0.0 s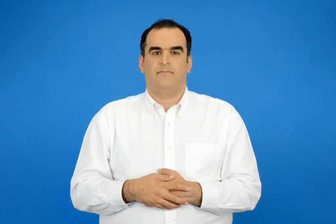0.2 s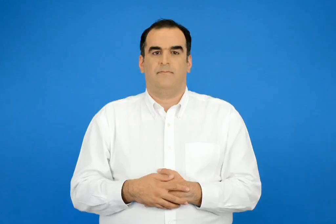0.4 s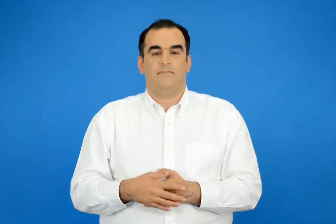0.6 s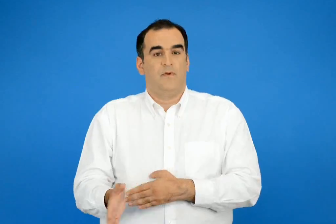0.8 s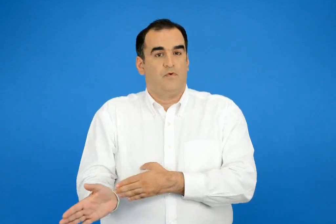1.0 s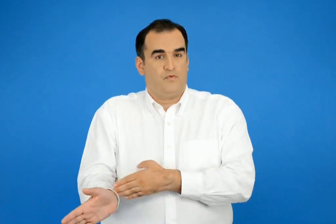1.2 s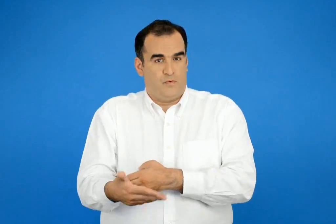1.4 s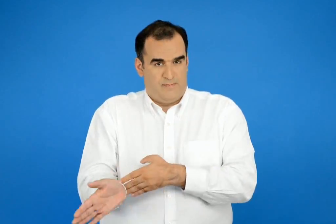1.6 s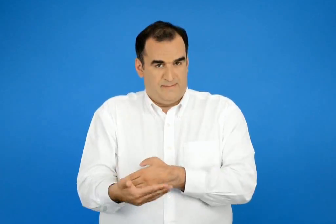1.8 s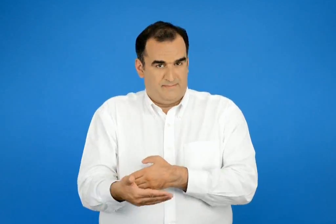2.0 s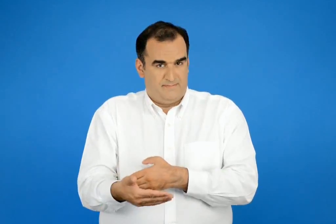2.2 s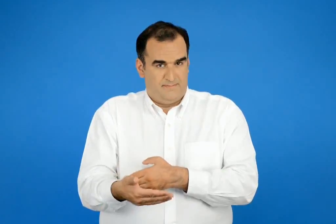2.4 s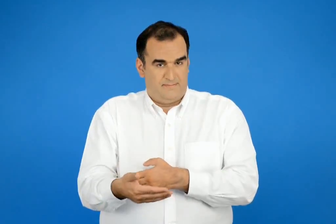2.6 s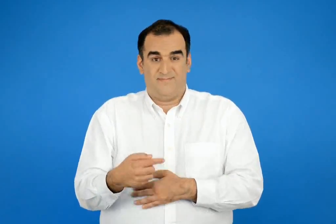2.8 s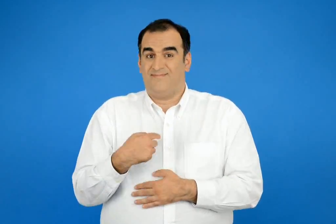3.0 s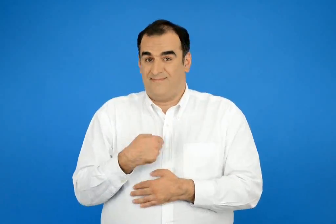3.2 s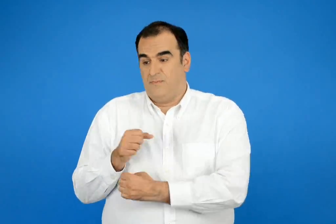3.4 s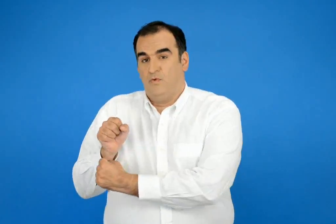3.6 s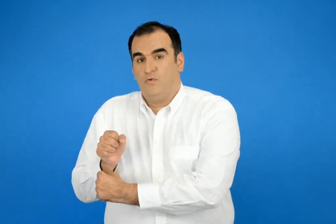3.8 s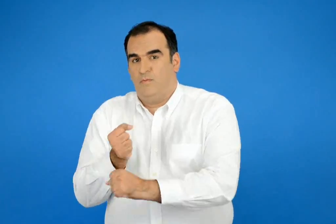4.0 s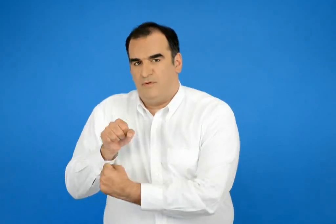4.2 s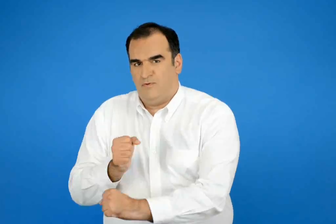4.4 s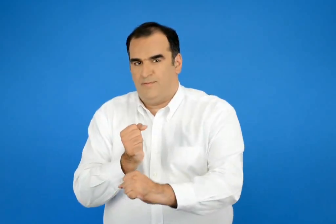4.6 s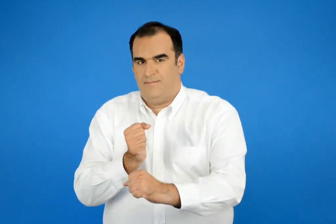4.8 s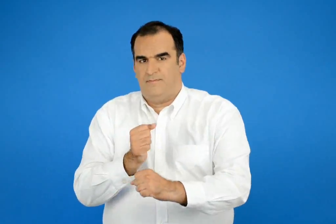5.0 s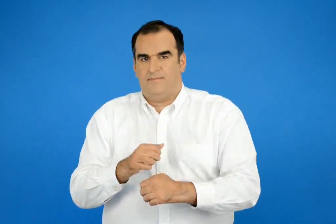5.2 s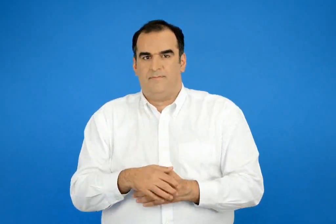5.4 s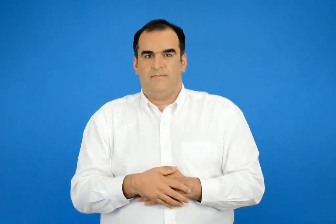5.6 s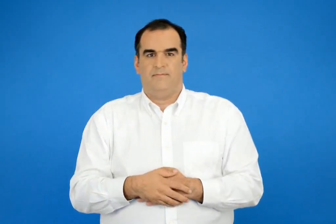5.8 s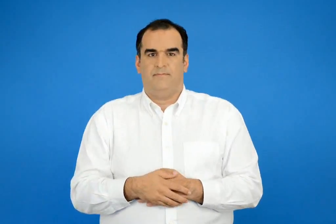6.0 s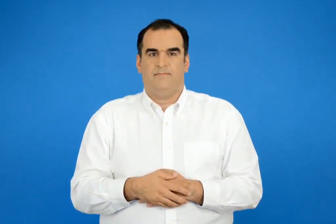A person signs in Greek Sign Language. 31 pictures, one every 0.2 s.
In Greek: σκούπα σκουπίζω
